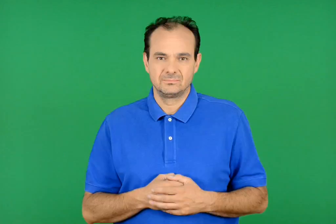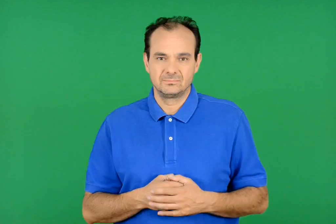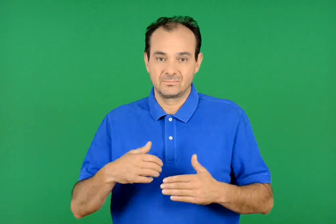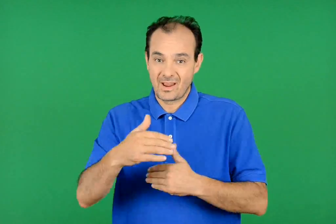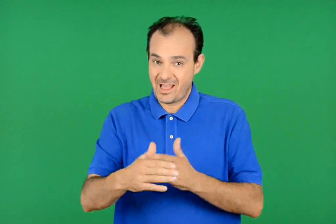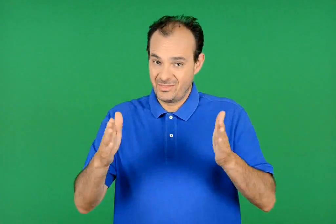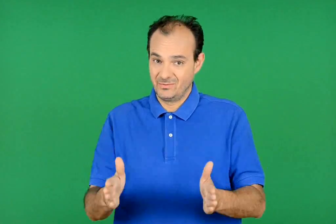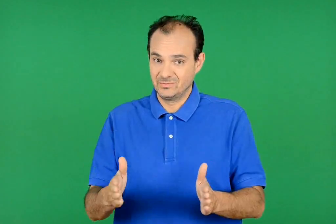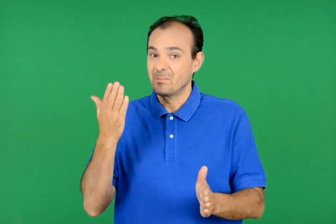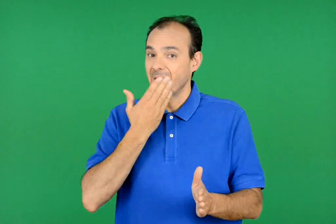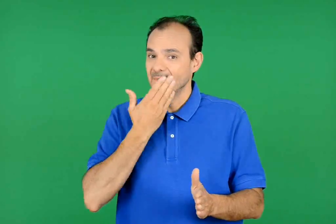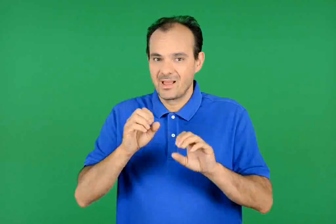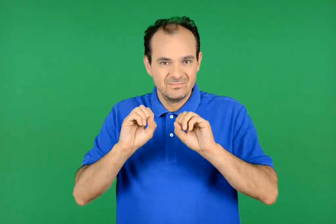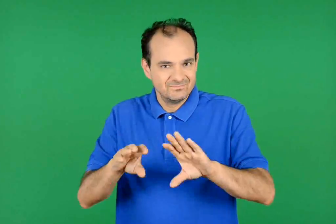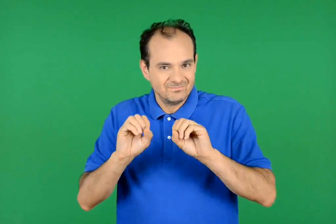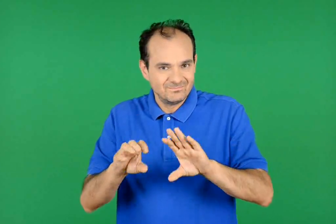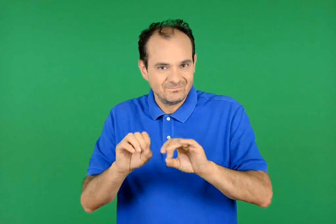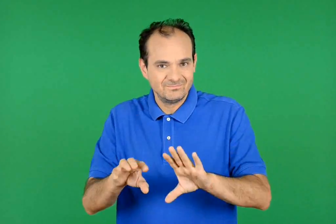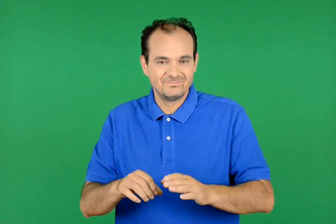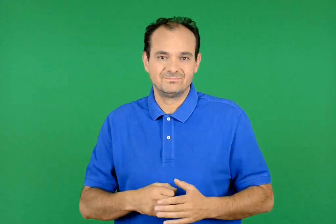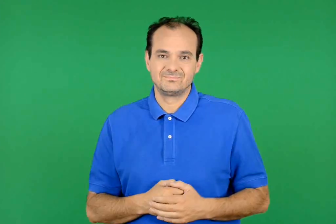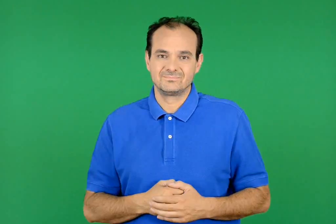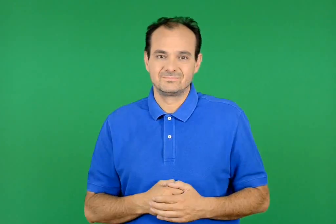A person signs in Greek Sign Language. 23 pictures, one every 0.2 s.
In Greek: αίθουσα διδασκαλίας
